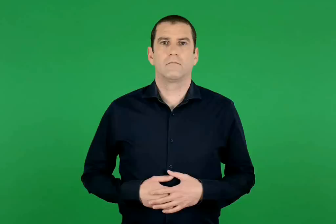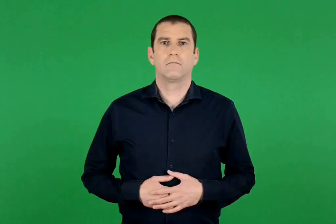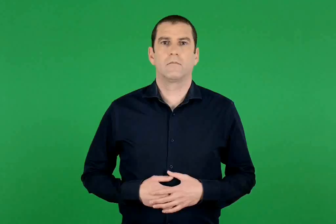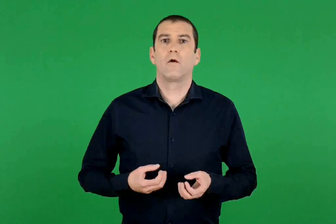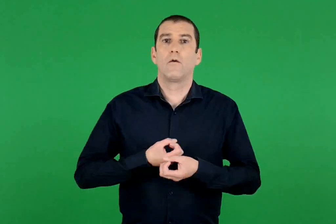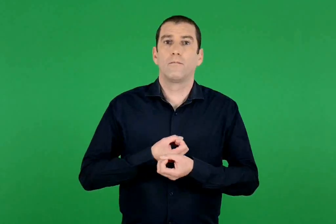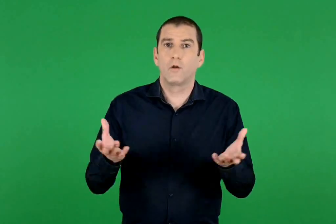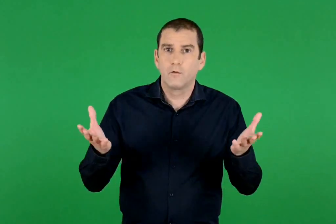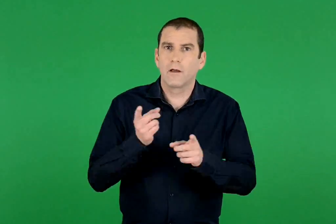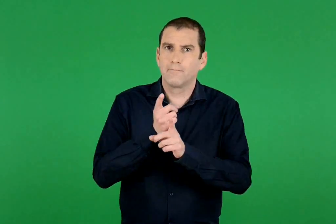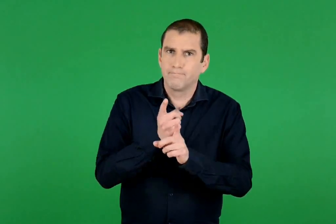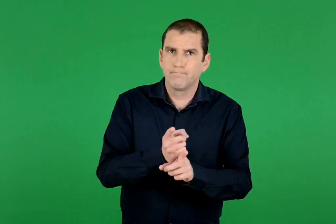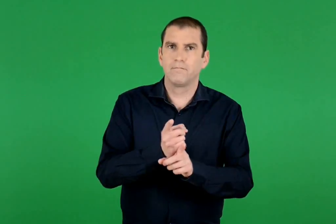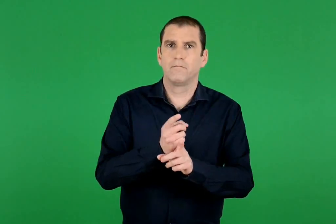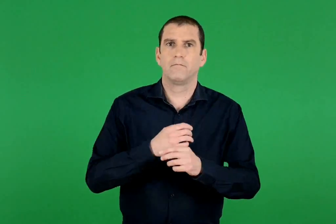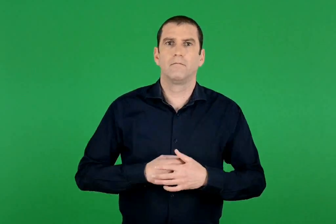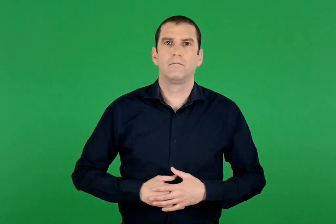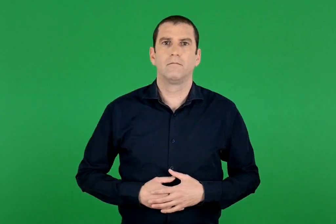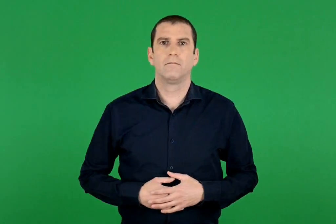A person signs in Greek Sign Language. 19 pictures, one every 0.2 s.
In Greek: ειδική προσφορά
